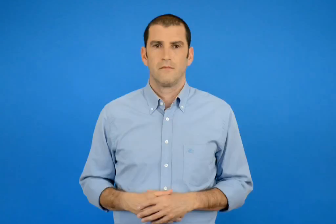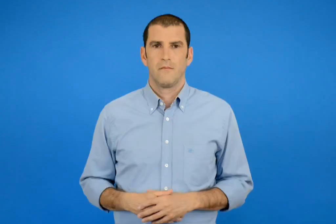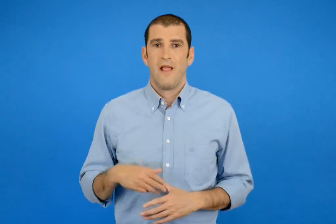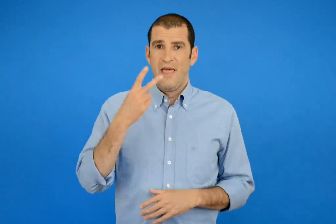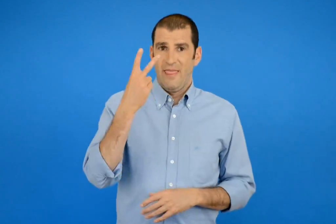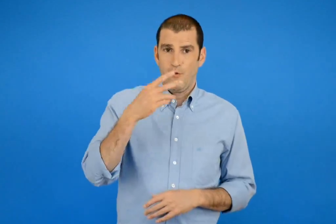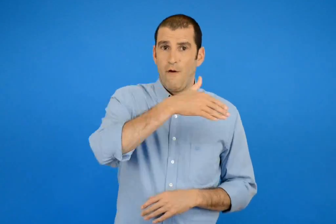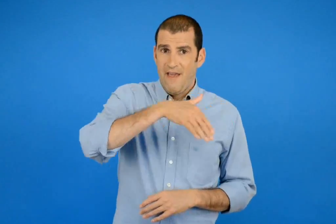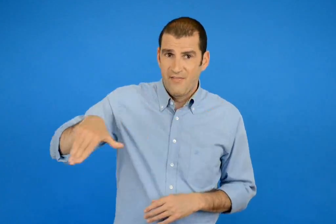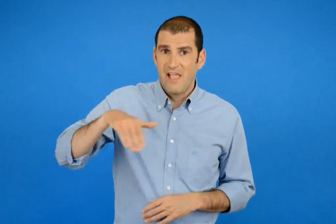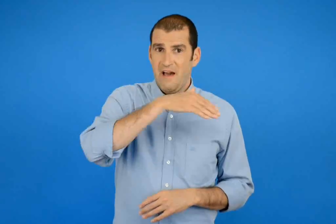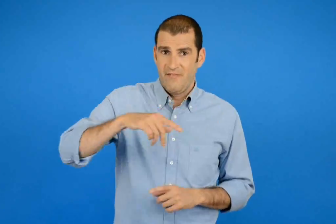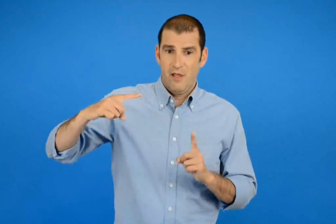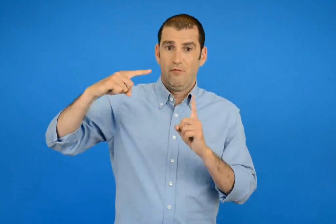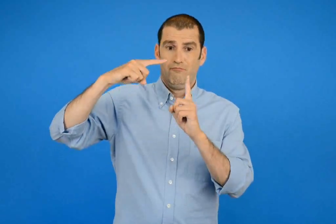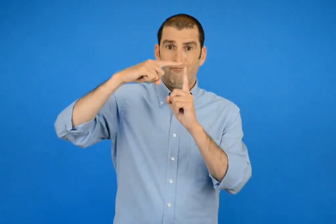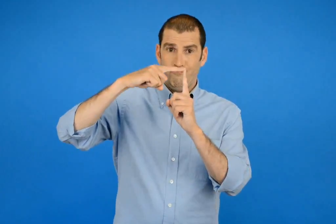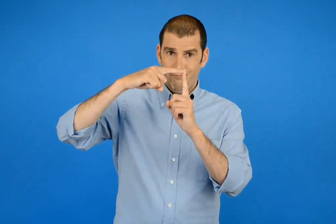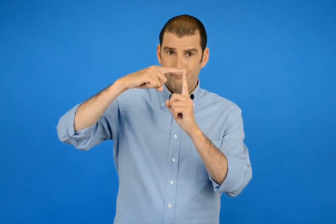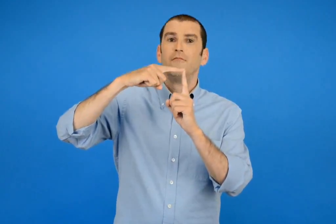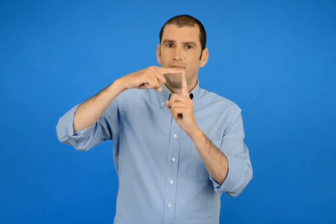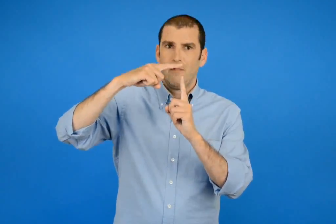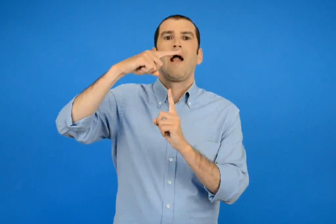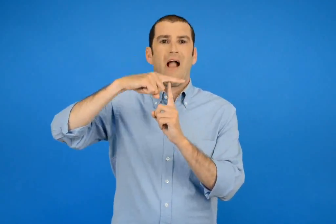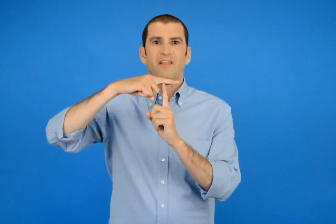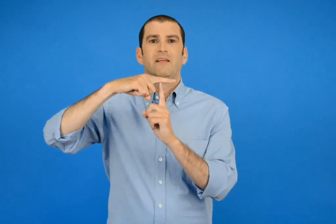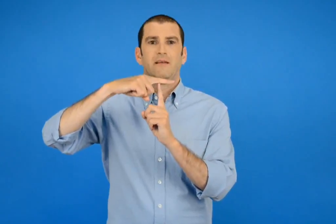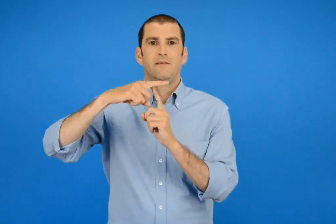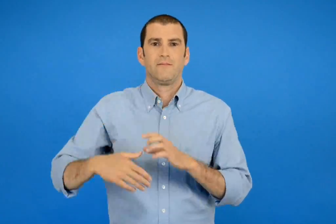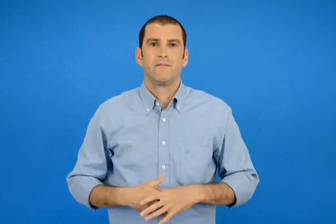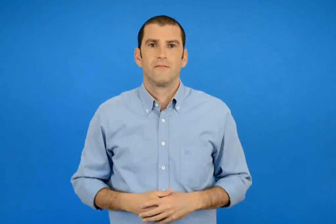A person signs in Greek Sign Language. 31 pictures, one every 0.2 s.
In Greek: δύο ευθείες που σχηματίζουν μια ορθή γωνιά είναι κάθετες
